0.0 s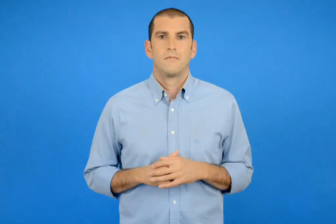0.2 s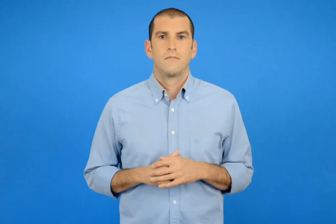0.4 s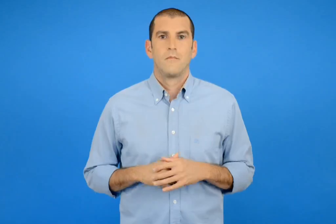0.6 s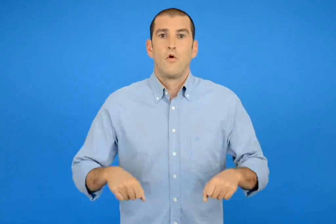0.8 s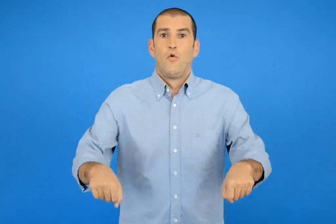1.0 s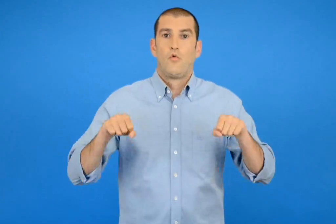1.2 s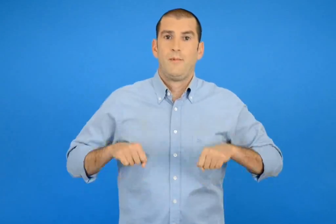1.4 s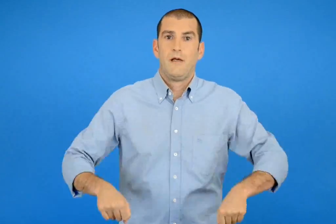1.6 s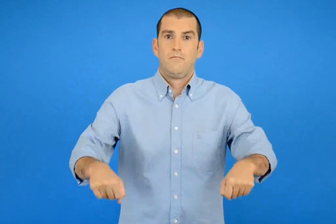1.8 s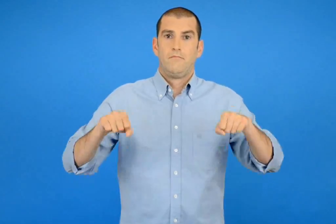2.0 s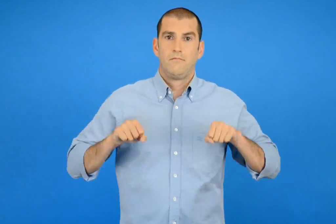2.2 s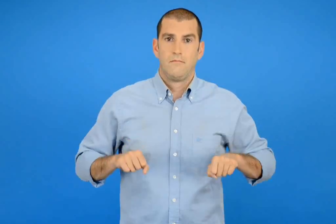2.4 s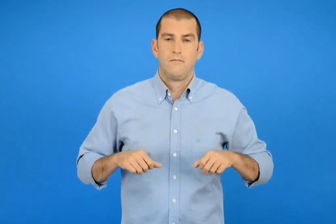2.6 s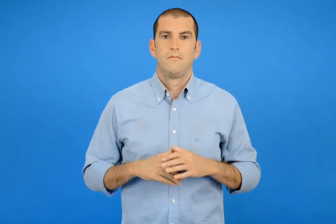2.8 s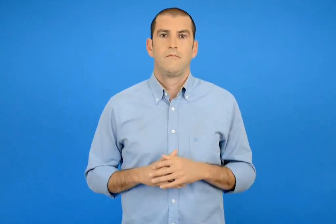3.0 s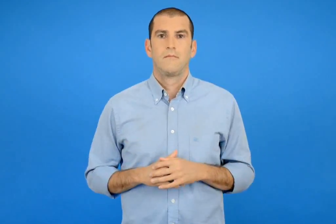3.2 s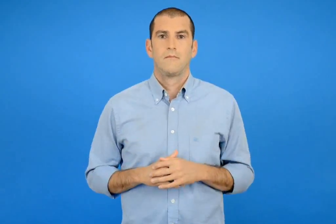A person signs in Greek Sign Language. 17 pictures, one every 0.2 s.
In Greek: κουπιά
